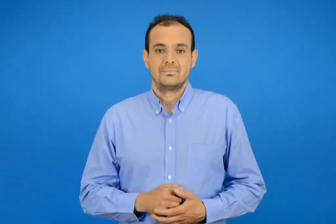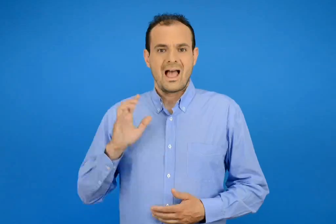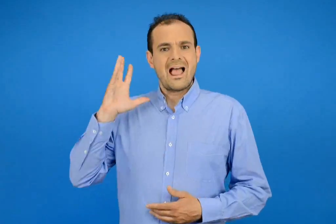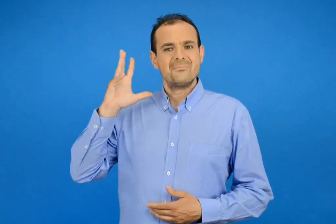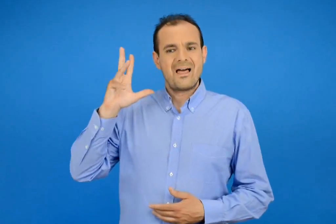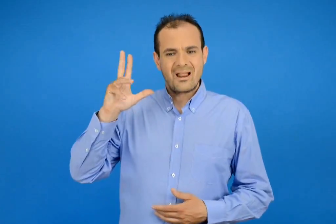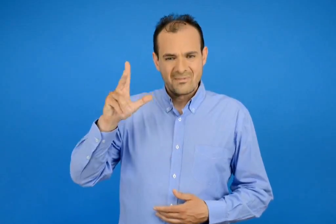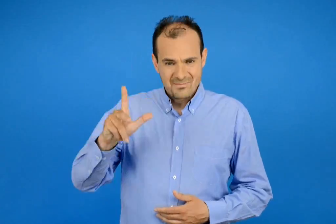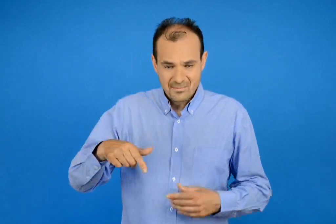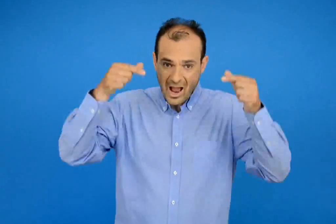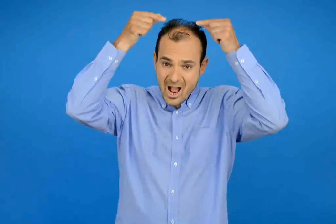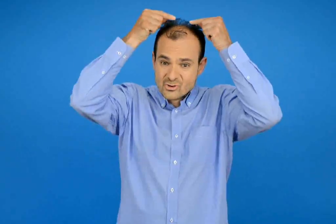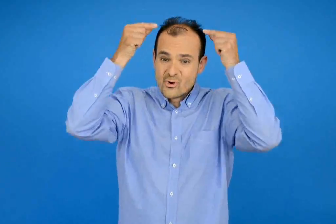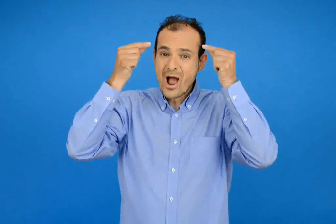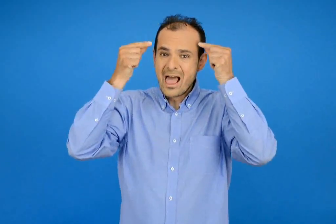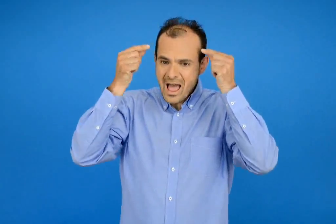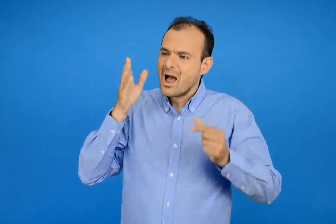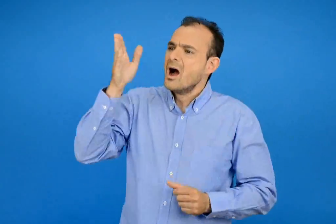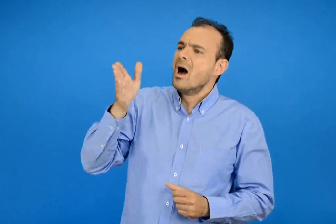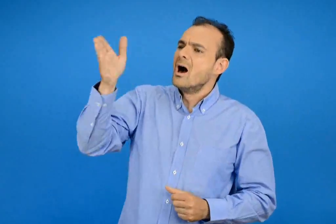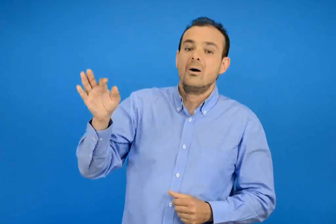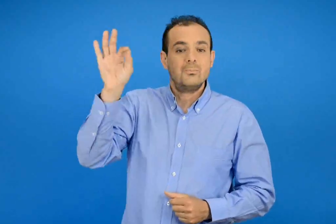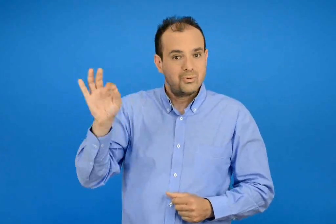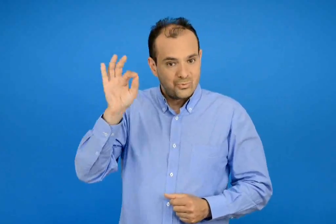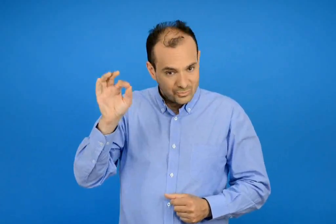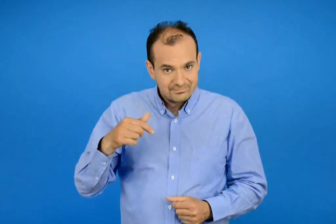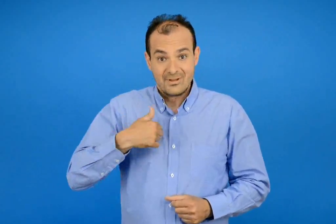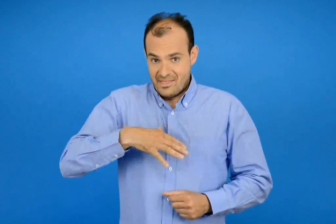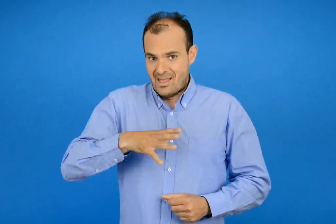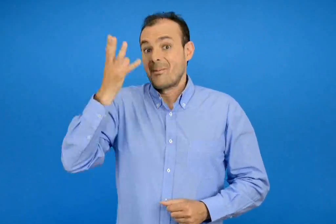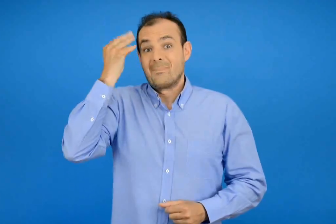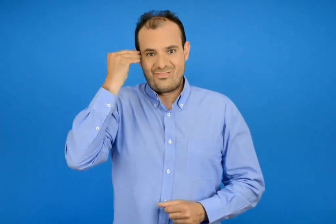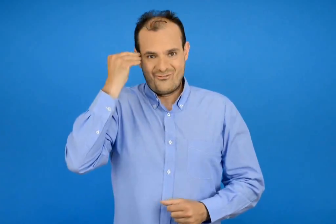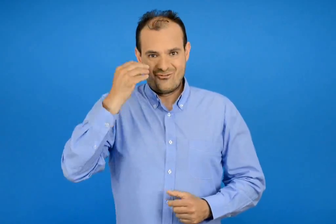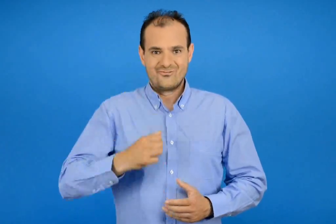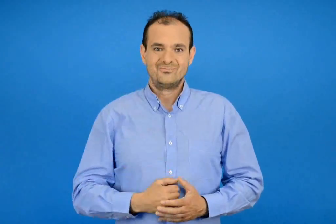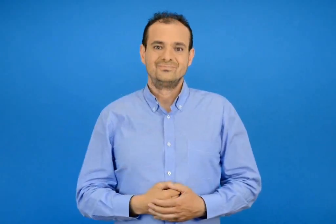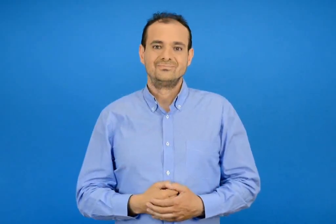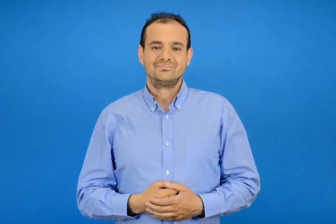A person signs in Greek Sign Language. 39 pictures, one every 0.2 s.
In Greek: ήθελα να μάθω που πήγαινε η ιωάννα κάθε μέρα
